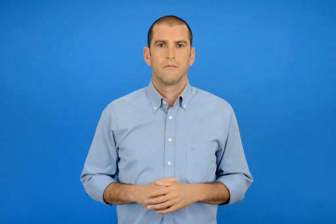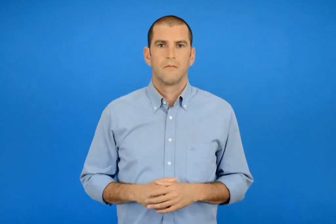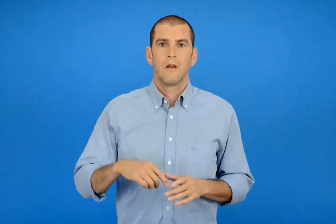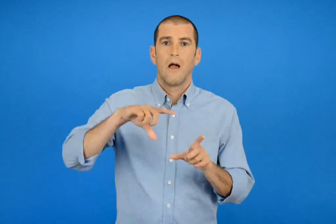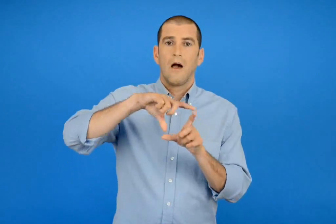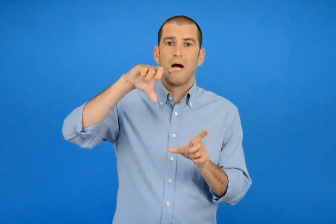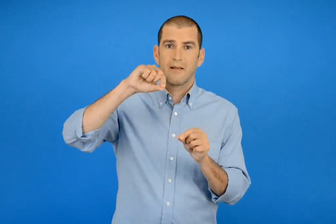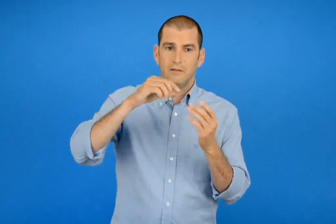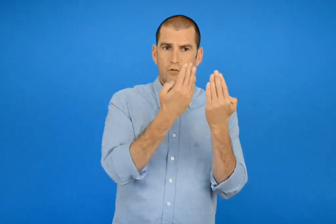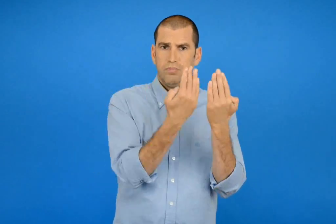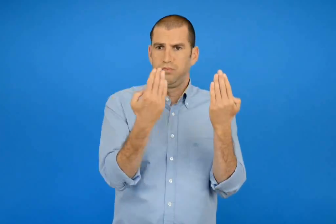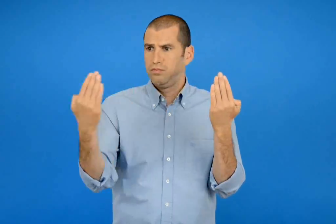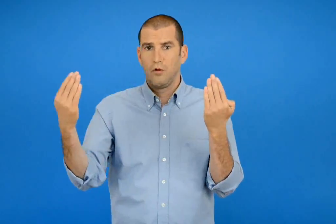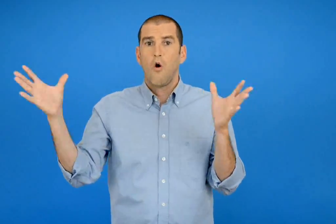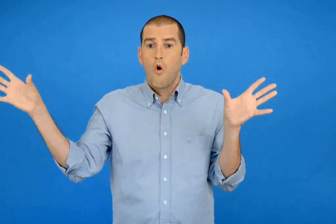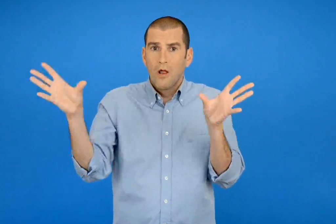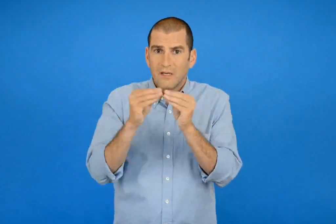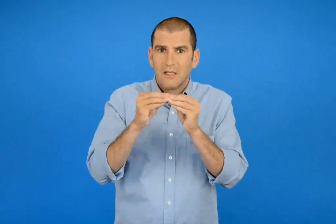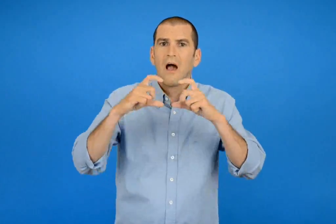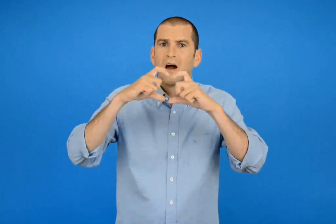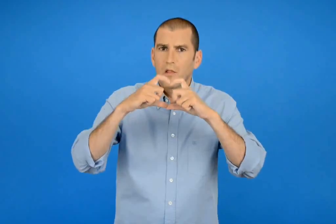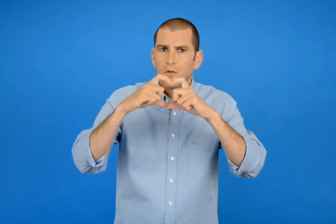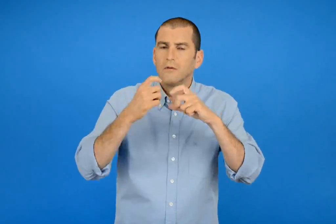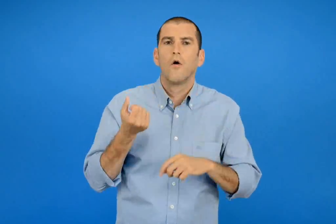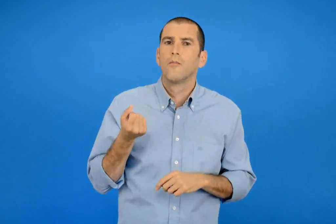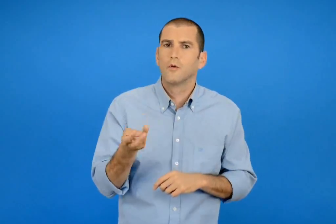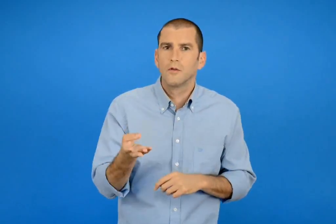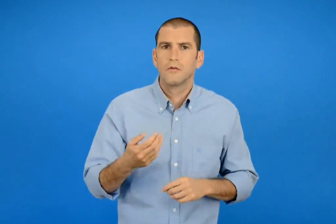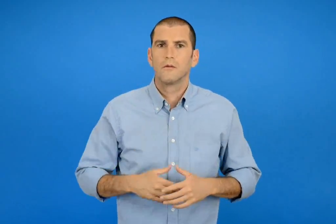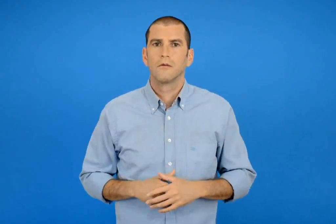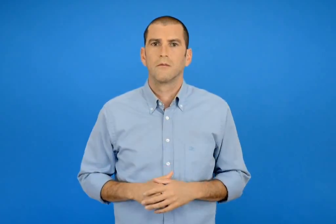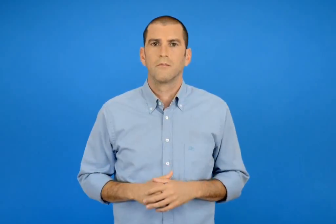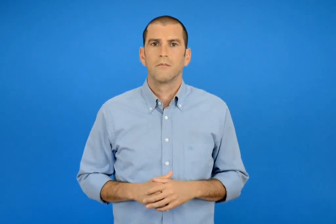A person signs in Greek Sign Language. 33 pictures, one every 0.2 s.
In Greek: πόσες καρδούλες έχουν όλες οι κάρτες ;
